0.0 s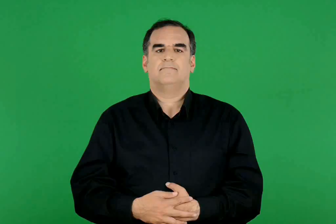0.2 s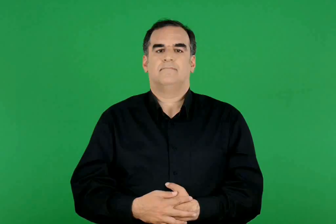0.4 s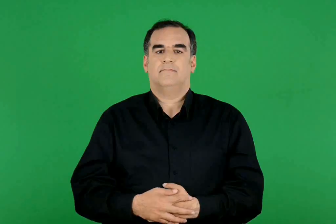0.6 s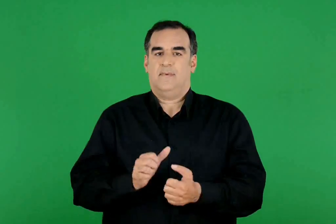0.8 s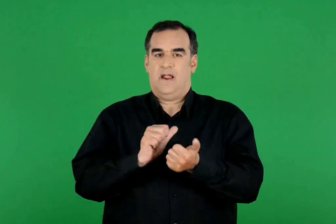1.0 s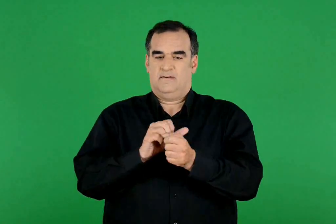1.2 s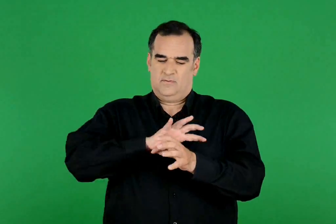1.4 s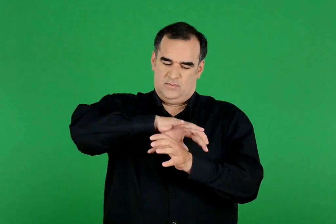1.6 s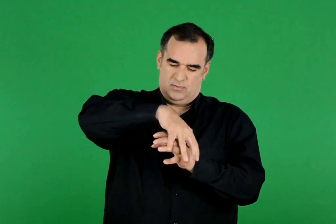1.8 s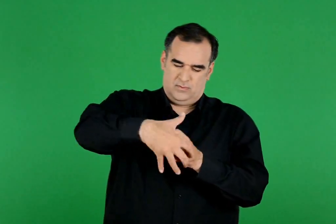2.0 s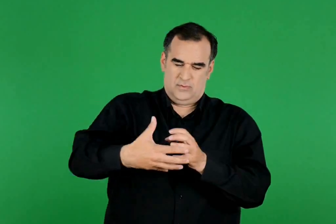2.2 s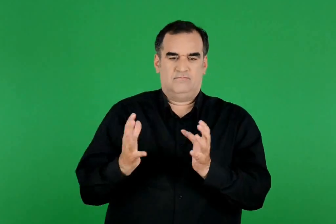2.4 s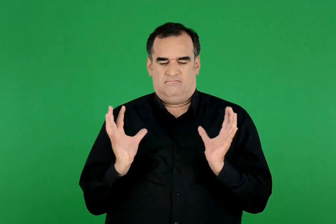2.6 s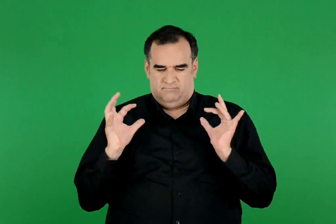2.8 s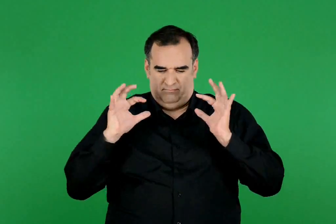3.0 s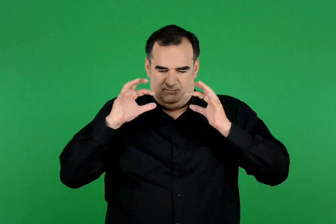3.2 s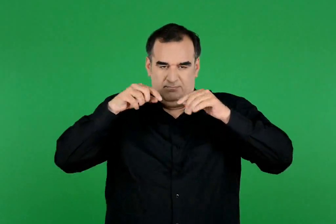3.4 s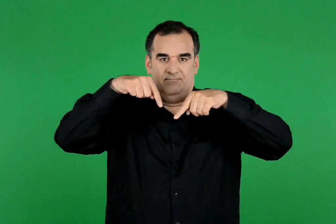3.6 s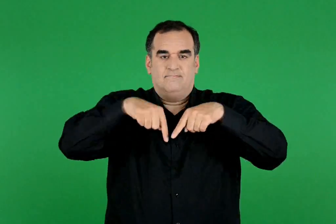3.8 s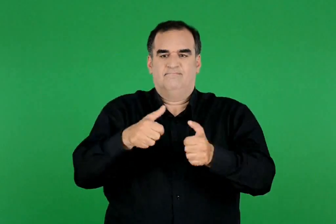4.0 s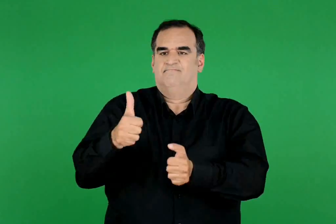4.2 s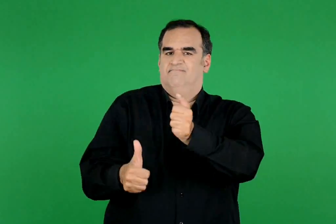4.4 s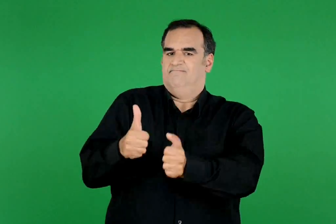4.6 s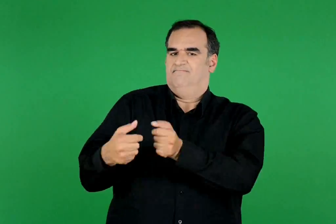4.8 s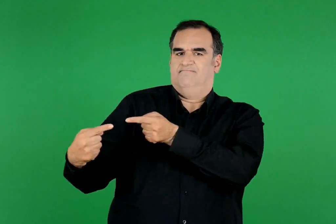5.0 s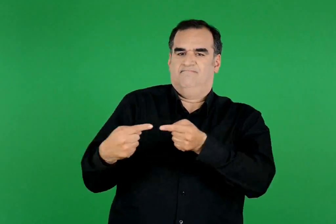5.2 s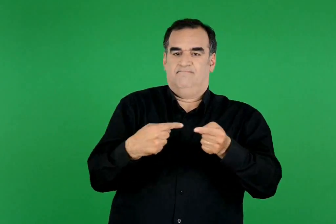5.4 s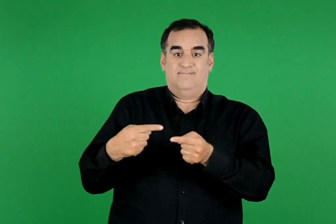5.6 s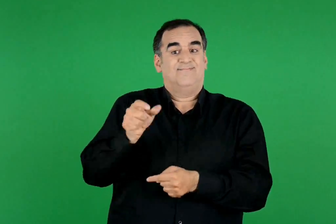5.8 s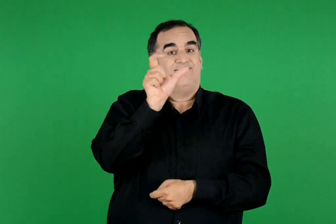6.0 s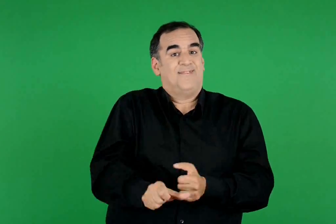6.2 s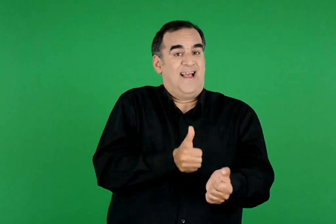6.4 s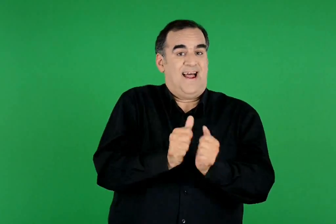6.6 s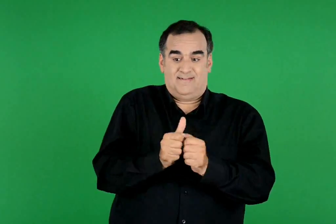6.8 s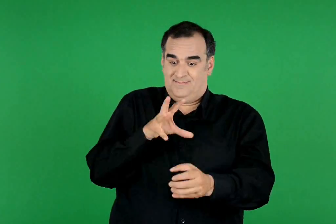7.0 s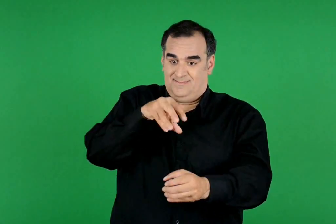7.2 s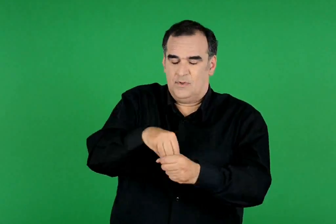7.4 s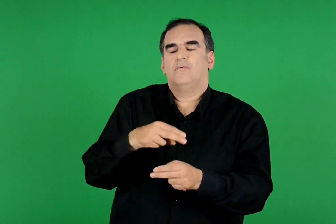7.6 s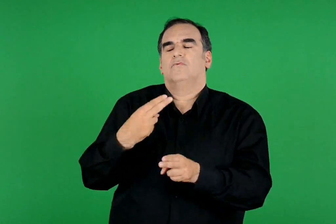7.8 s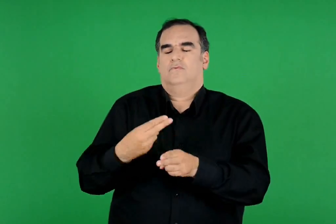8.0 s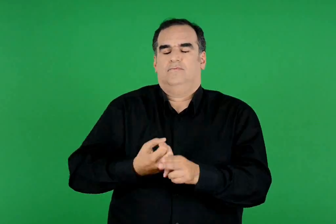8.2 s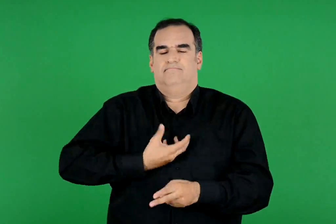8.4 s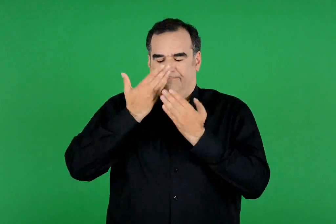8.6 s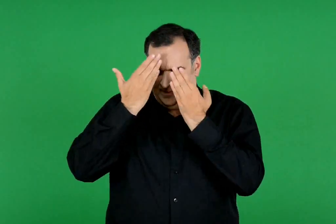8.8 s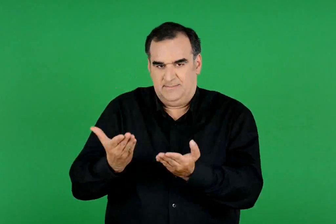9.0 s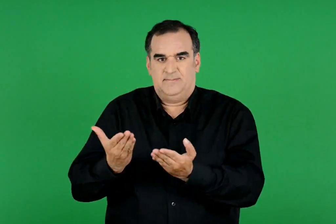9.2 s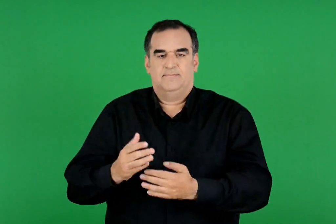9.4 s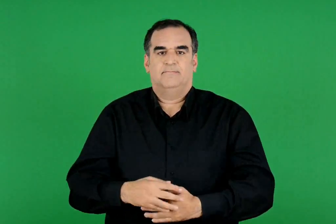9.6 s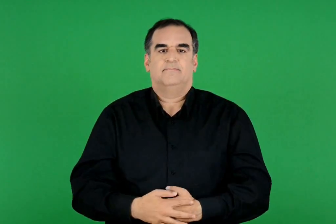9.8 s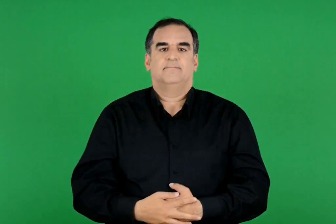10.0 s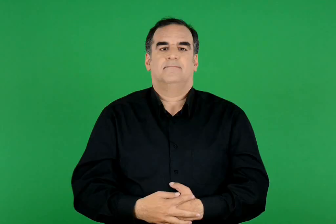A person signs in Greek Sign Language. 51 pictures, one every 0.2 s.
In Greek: αθλητές από όλο τον κόσμο βρίσκονται μαζί και αγωνίζονται. είναι τιμή για έναν αθλητή να συμμετέχει σε αυτούς
